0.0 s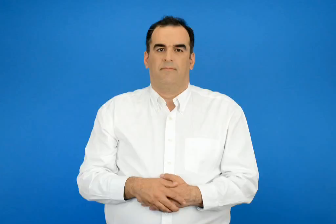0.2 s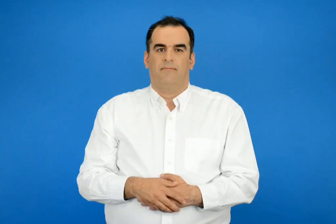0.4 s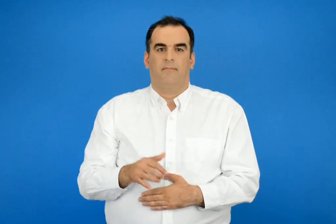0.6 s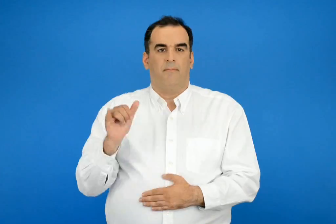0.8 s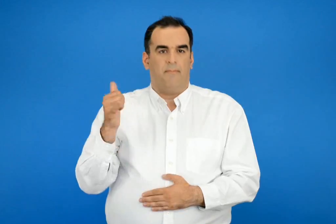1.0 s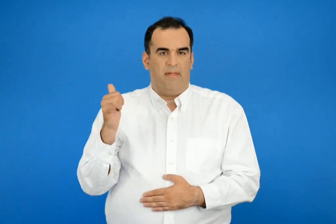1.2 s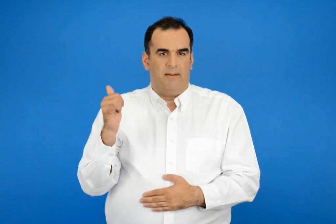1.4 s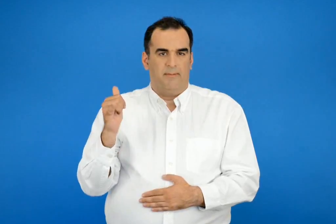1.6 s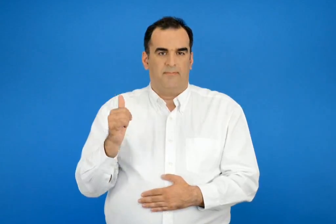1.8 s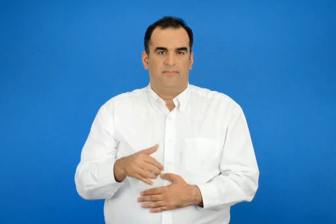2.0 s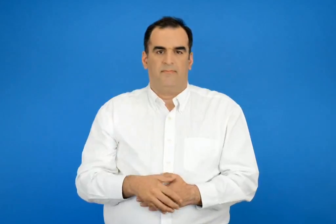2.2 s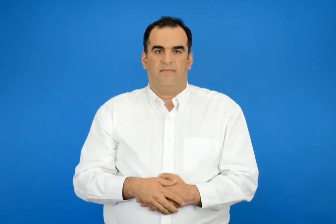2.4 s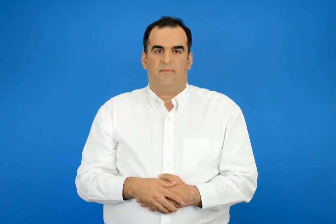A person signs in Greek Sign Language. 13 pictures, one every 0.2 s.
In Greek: μπλε
